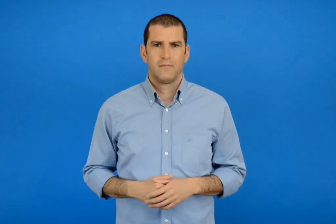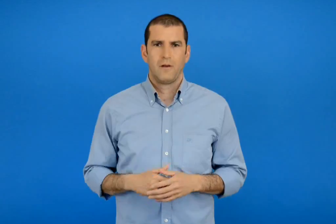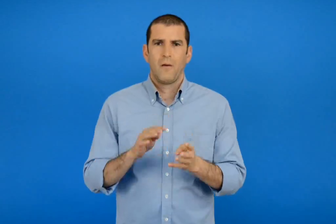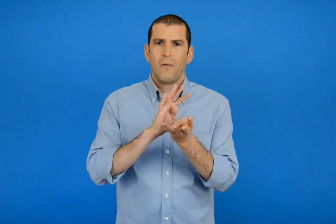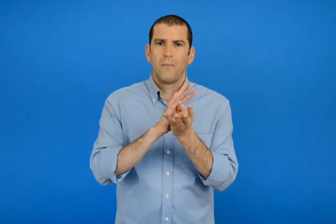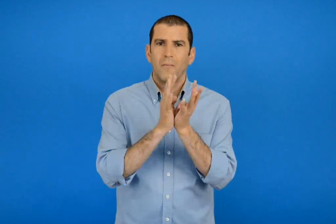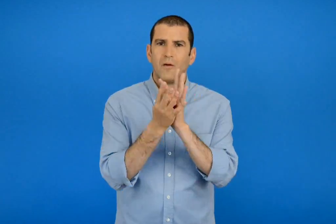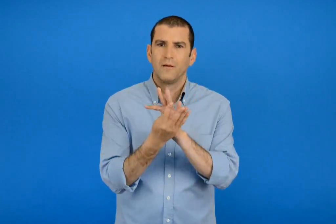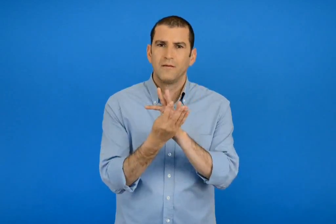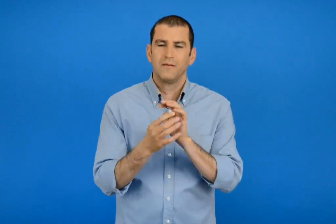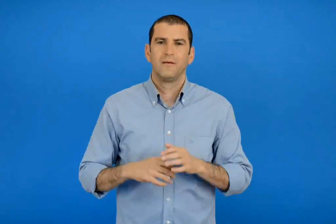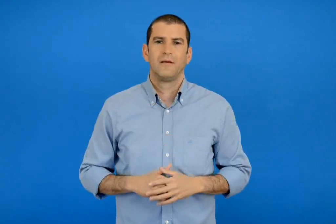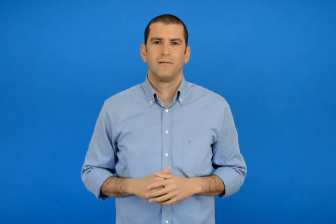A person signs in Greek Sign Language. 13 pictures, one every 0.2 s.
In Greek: παπαρούνες
